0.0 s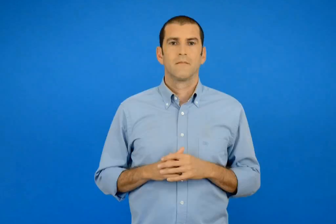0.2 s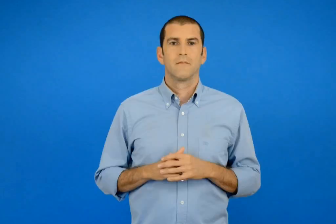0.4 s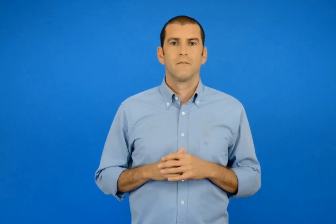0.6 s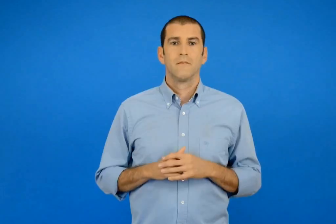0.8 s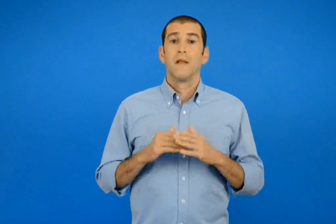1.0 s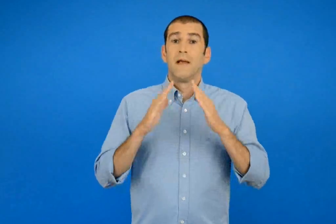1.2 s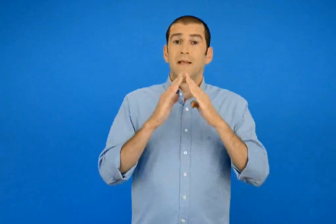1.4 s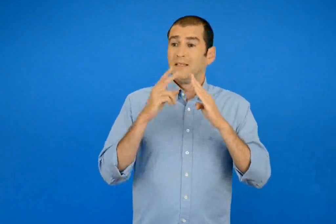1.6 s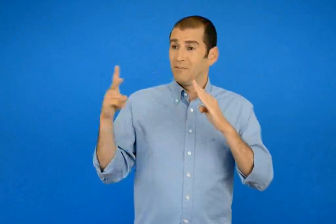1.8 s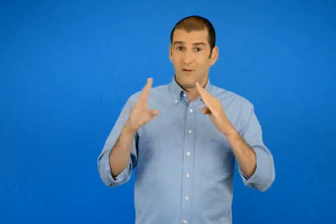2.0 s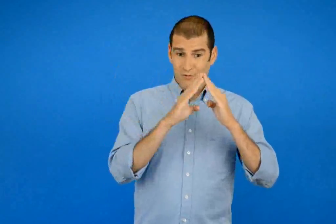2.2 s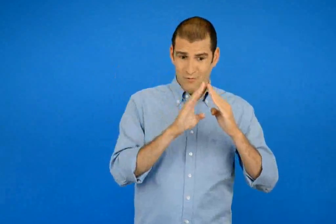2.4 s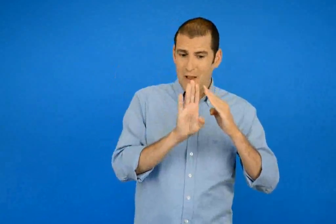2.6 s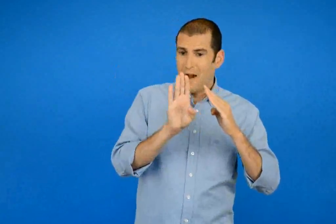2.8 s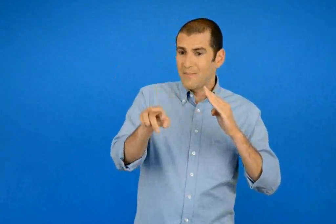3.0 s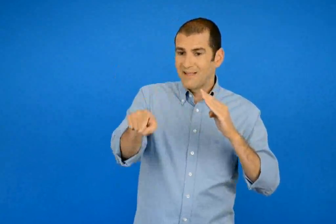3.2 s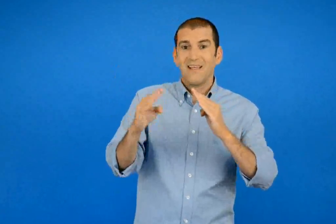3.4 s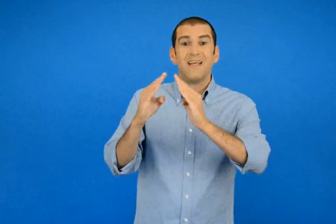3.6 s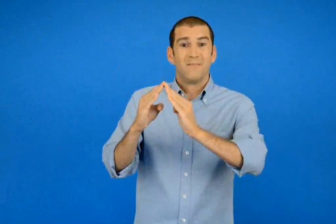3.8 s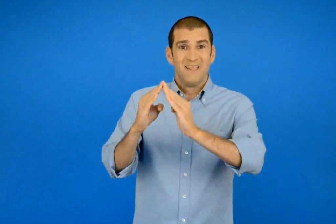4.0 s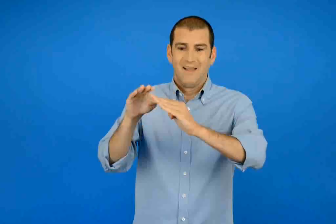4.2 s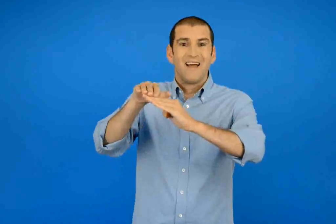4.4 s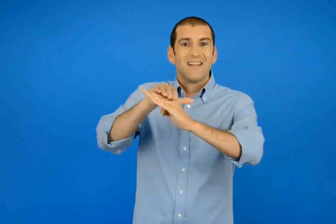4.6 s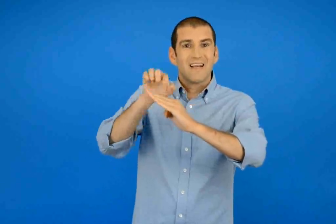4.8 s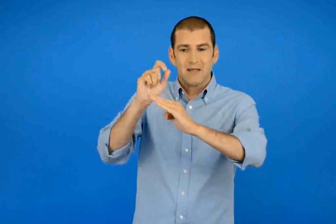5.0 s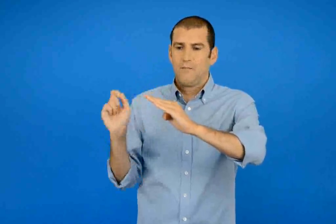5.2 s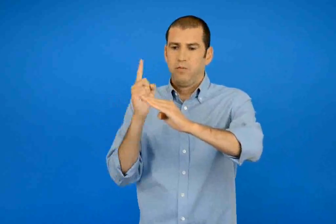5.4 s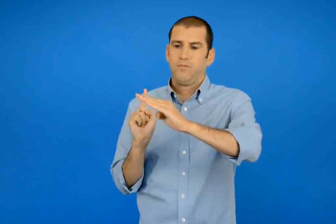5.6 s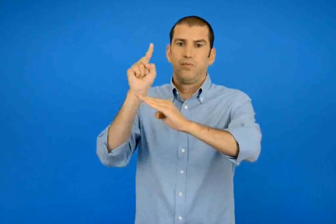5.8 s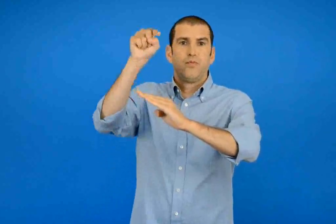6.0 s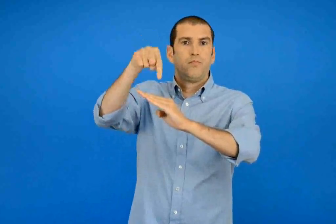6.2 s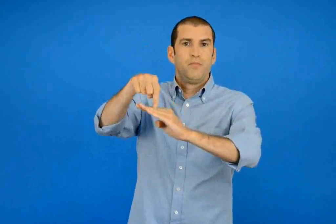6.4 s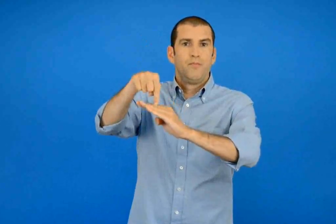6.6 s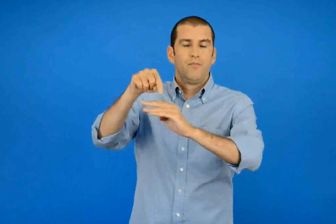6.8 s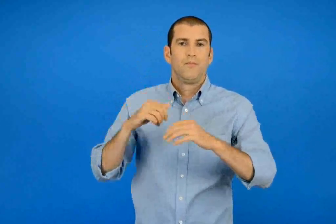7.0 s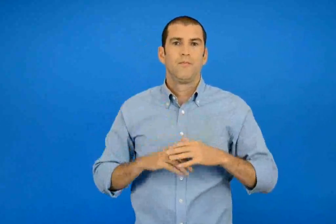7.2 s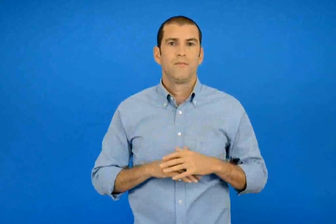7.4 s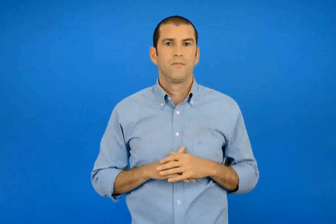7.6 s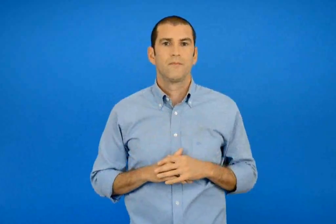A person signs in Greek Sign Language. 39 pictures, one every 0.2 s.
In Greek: το πέταξε στην ταράτσα που είναι απέναντι από το σπίτι του
